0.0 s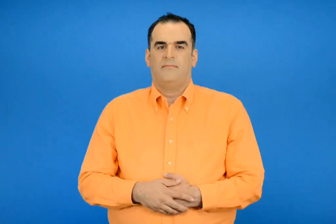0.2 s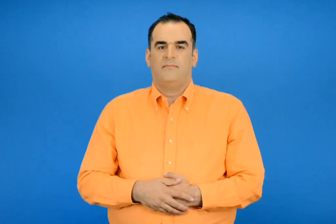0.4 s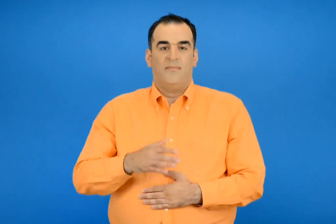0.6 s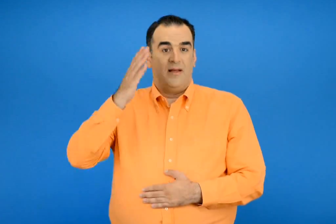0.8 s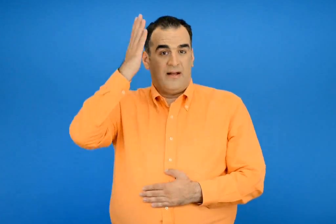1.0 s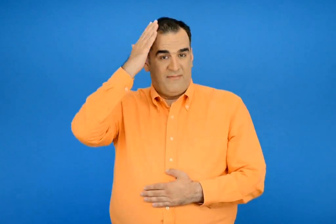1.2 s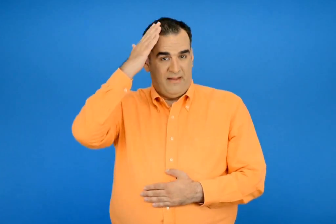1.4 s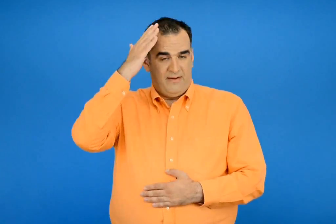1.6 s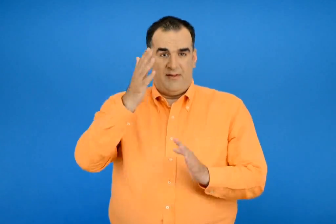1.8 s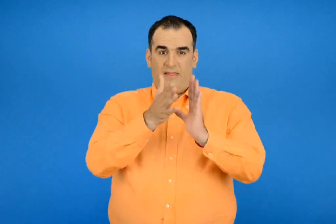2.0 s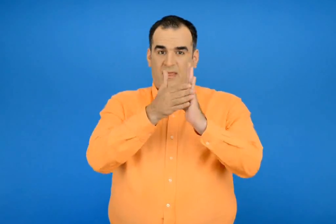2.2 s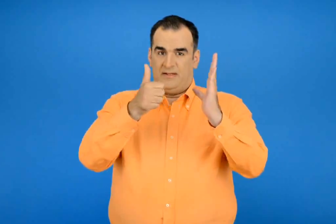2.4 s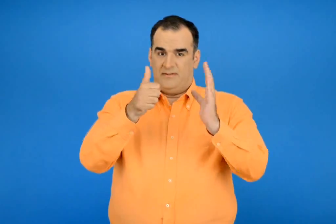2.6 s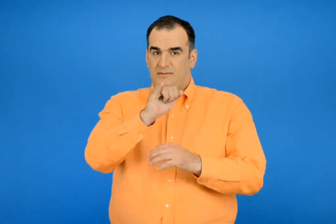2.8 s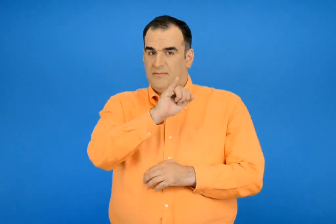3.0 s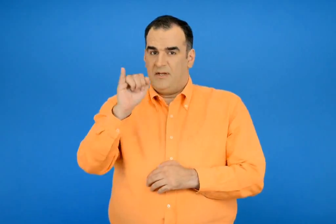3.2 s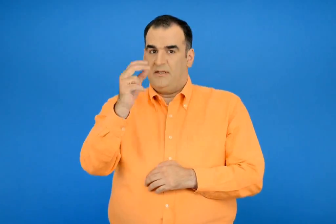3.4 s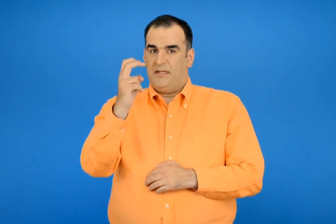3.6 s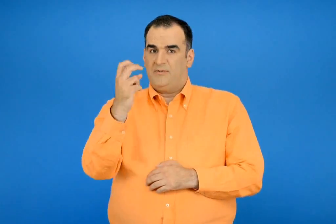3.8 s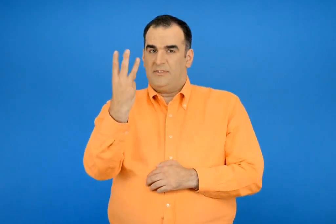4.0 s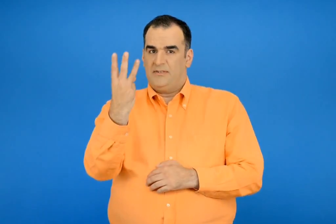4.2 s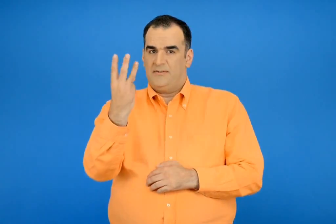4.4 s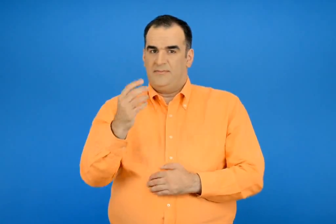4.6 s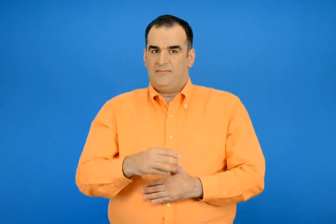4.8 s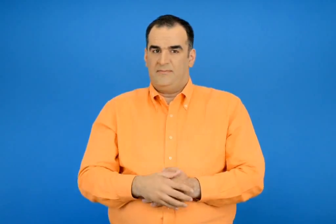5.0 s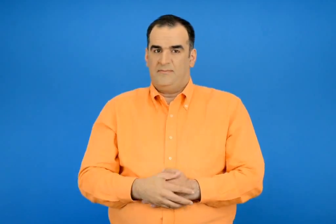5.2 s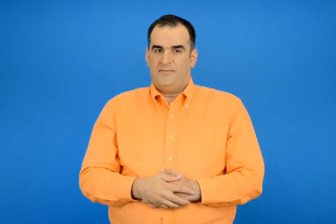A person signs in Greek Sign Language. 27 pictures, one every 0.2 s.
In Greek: κεφάλαια 16 - 23
